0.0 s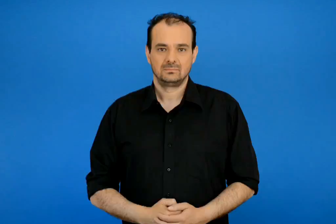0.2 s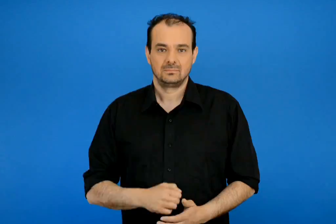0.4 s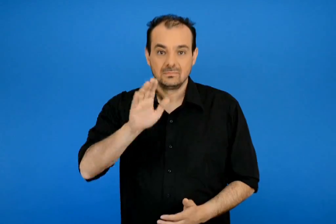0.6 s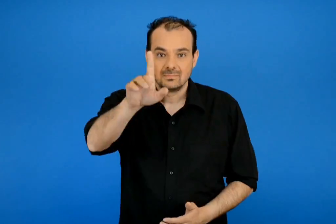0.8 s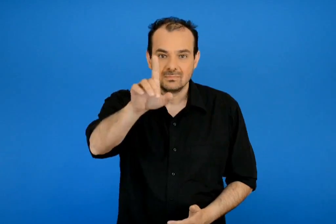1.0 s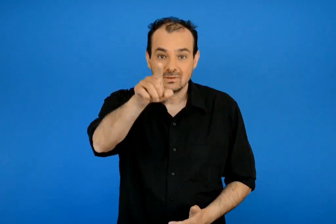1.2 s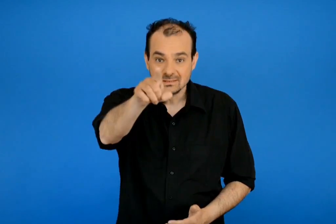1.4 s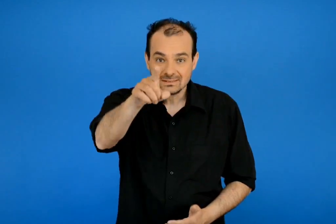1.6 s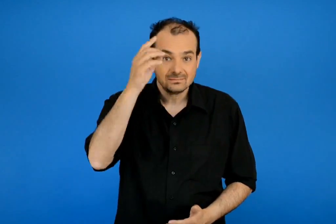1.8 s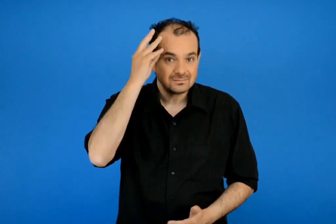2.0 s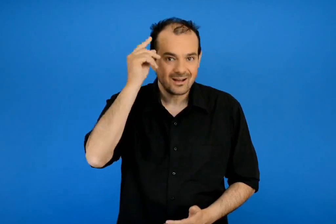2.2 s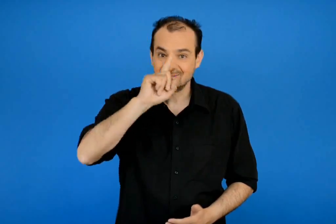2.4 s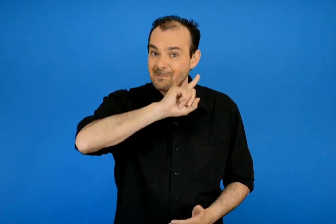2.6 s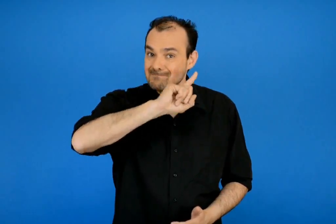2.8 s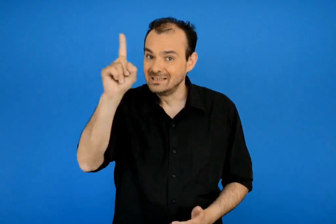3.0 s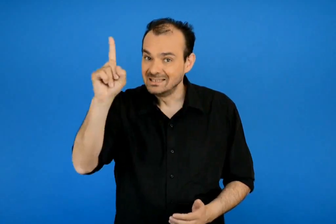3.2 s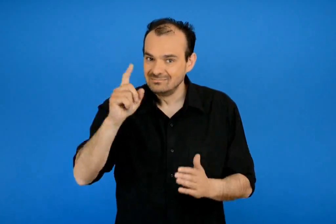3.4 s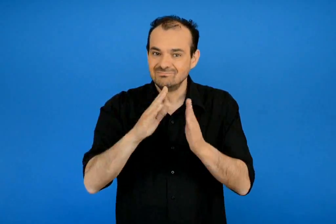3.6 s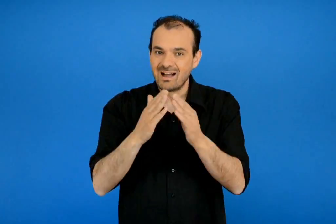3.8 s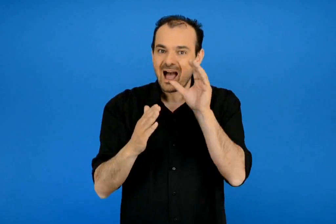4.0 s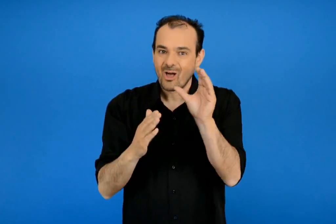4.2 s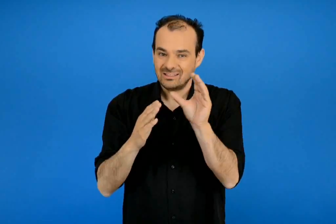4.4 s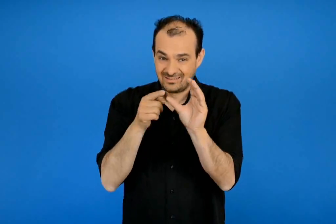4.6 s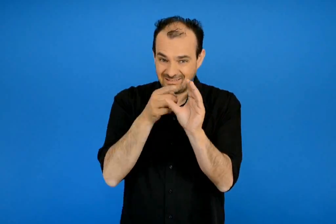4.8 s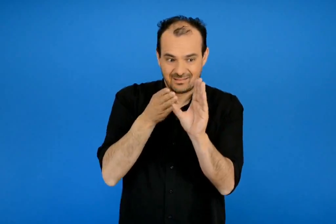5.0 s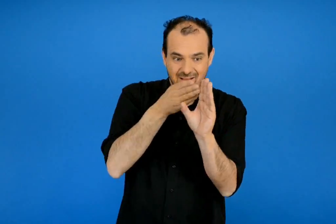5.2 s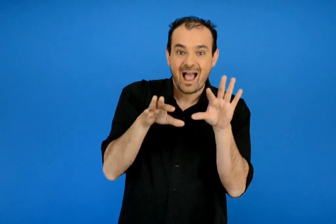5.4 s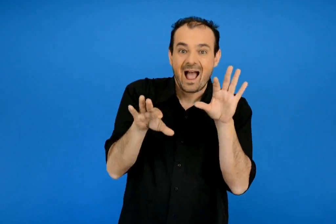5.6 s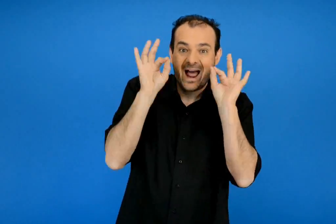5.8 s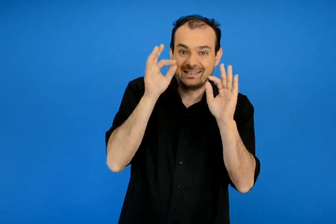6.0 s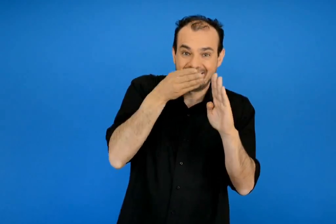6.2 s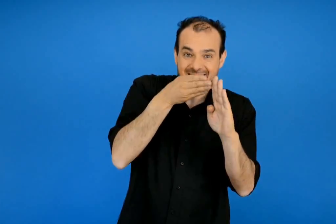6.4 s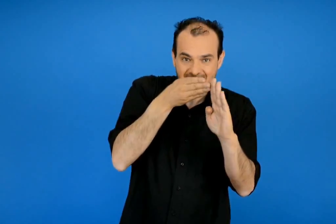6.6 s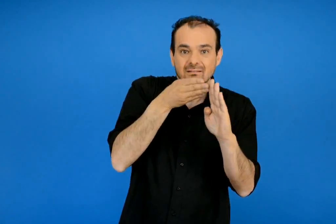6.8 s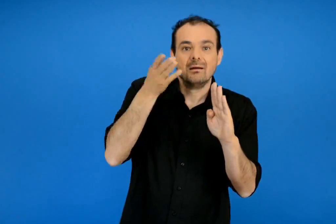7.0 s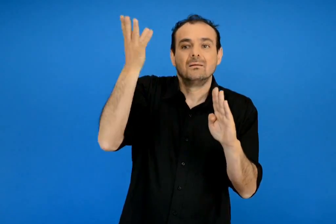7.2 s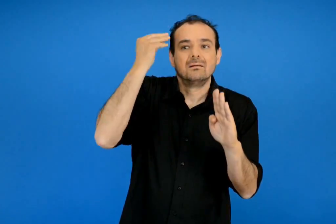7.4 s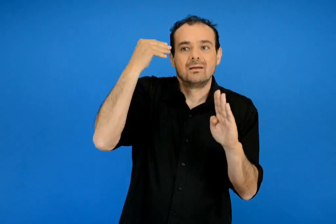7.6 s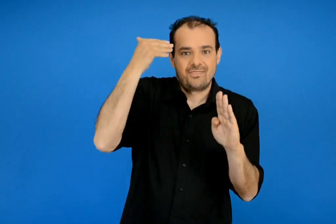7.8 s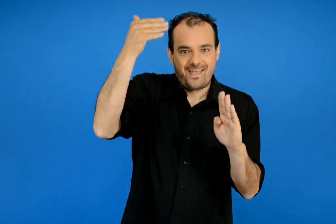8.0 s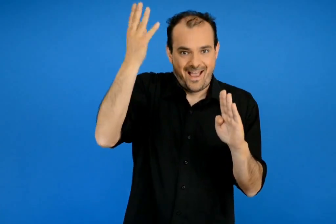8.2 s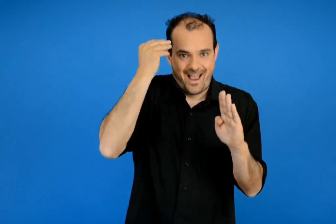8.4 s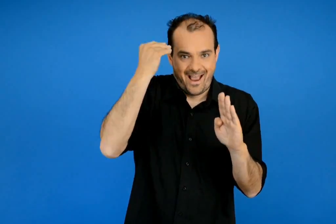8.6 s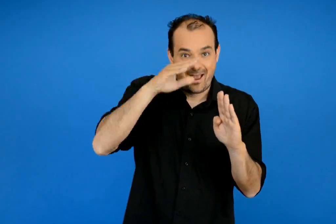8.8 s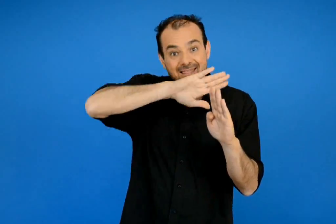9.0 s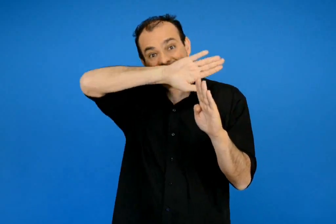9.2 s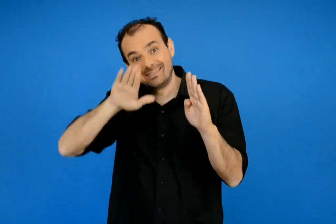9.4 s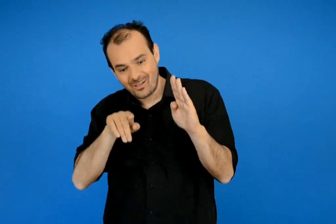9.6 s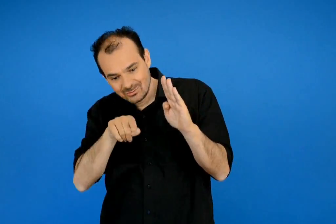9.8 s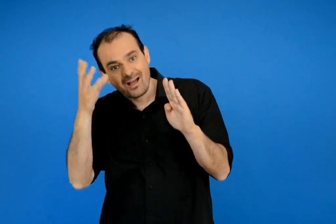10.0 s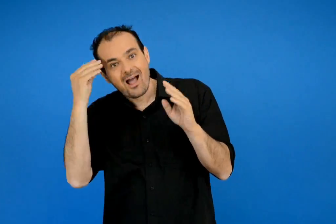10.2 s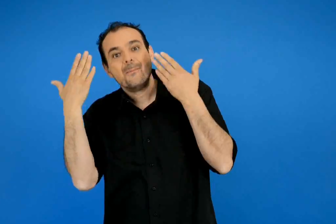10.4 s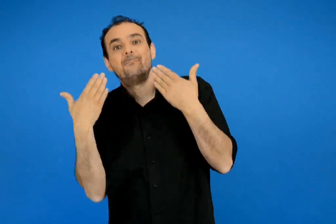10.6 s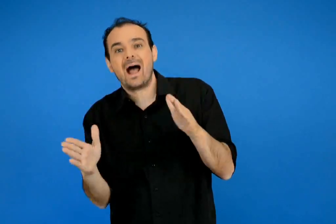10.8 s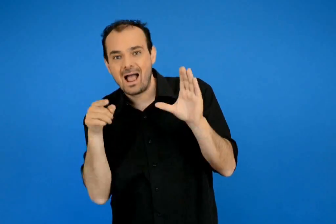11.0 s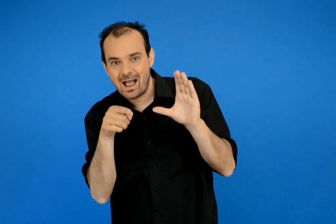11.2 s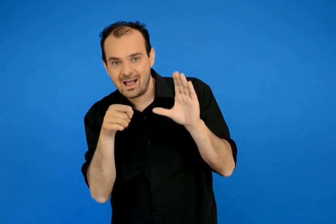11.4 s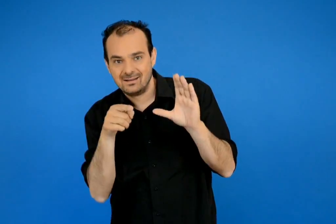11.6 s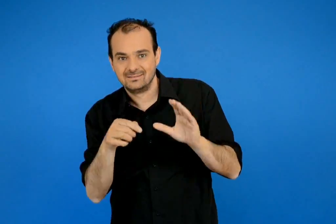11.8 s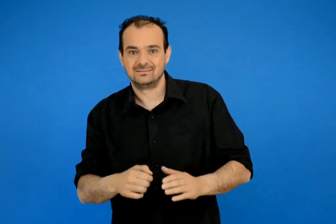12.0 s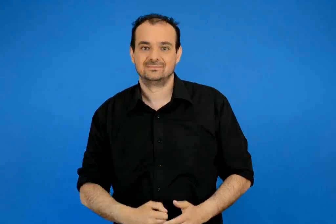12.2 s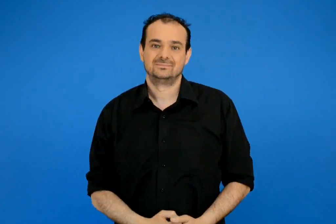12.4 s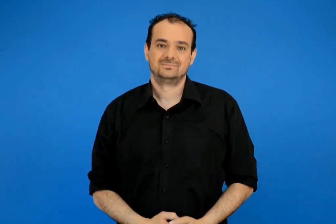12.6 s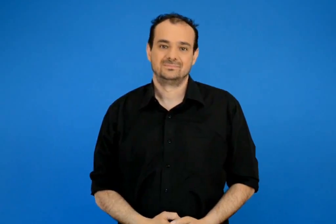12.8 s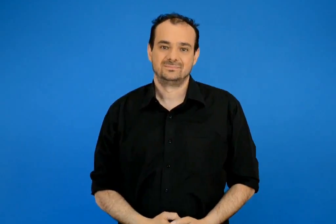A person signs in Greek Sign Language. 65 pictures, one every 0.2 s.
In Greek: μην ξεχνάς να διαβάζεις προσεχτικά τις σελίδες που γράφουν τι θα μάθουμε και τι μάθαμε στην αρχή και στο τέλος κάθε ενότητας
